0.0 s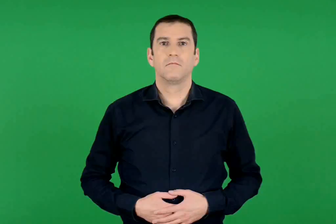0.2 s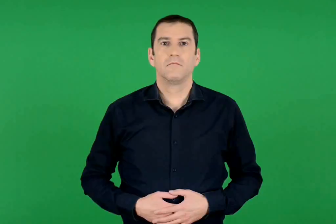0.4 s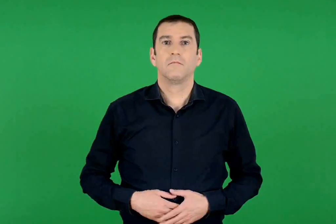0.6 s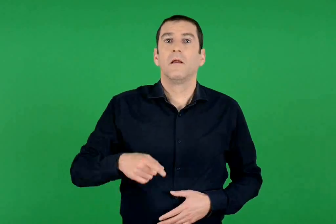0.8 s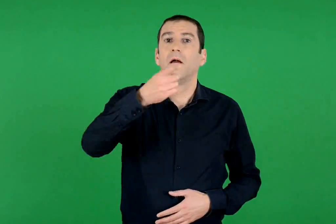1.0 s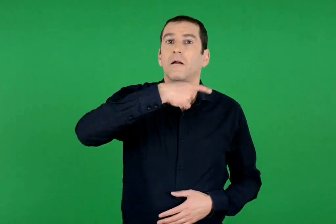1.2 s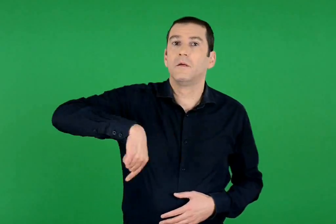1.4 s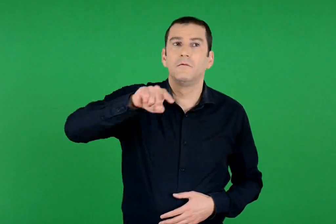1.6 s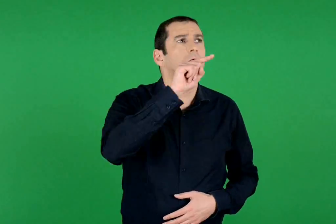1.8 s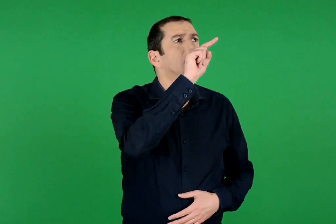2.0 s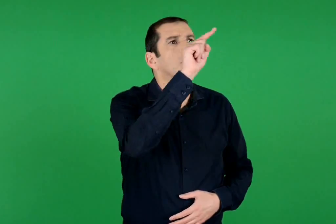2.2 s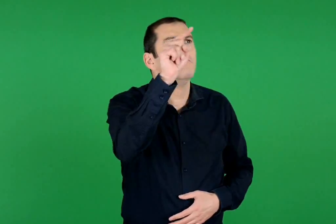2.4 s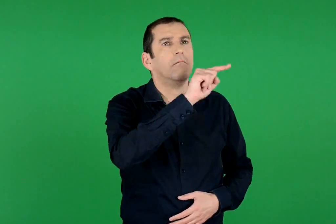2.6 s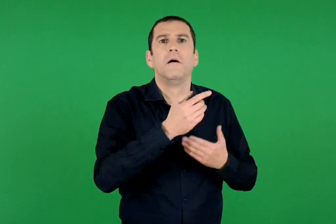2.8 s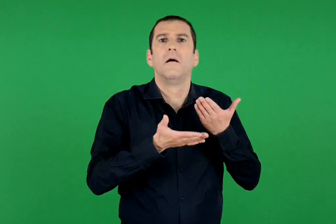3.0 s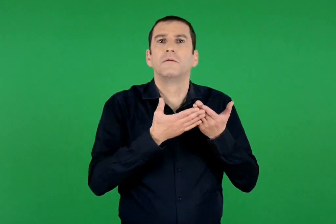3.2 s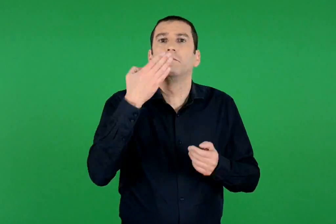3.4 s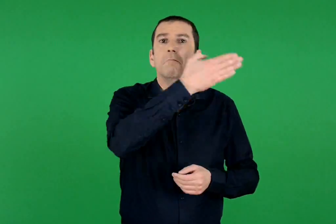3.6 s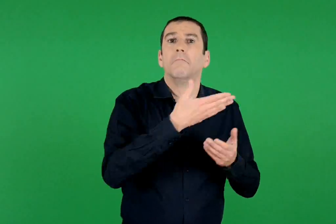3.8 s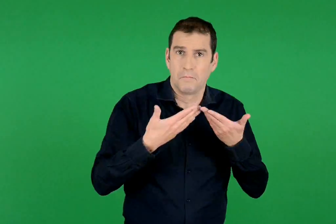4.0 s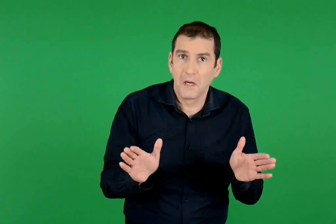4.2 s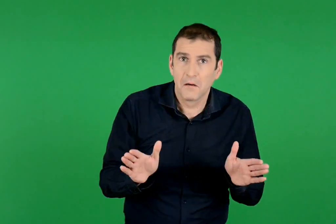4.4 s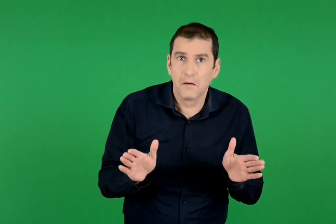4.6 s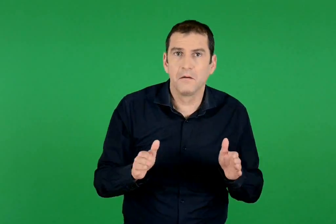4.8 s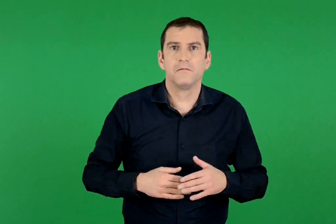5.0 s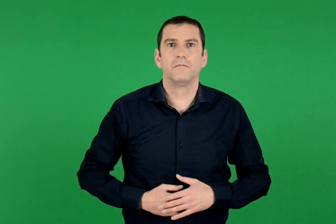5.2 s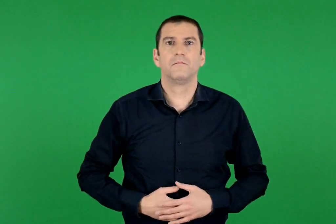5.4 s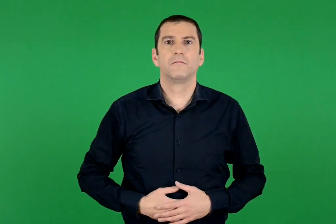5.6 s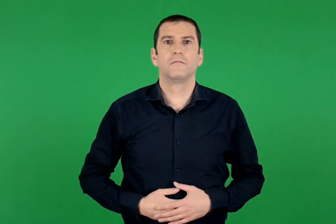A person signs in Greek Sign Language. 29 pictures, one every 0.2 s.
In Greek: έχουμε επισκεφτεί κάποιο από αυτά ;
